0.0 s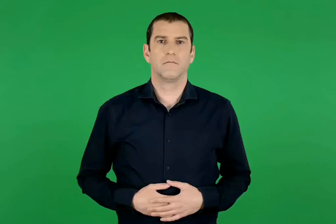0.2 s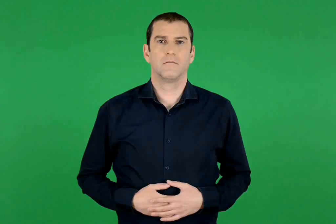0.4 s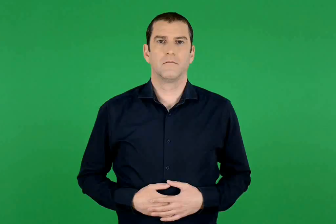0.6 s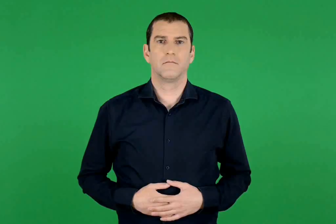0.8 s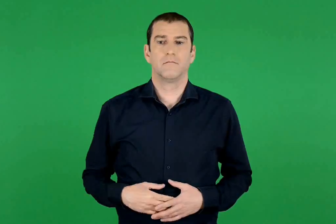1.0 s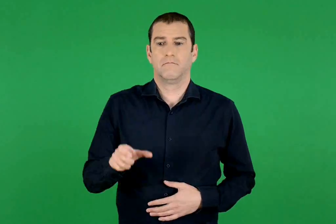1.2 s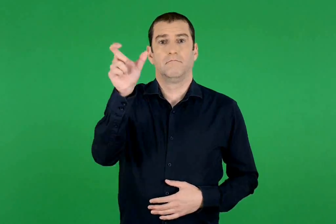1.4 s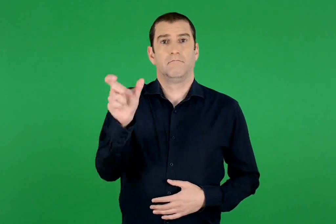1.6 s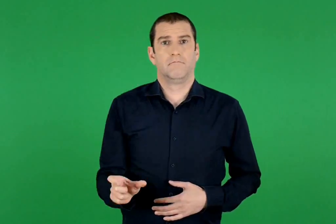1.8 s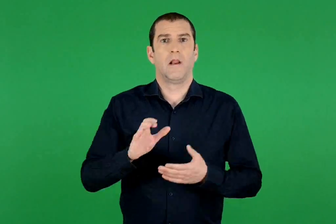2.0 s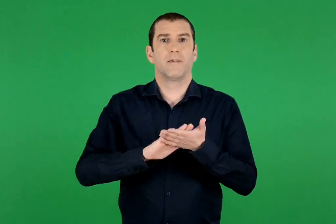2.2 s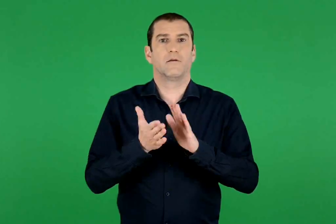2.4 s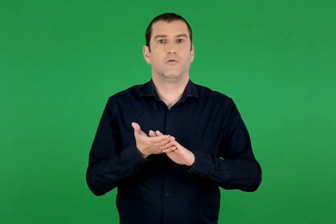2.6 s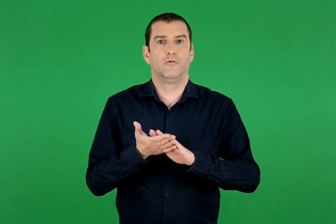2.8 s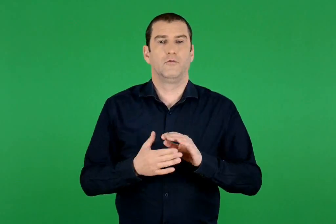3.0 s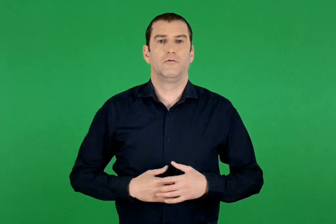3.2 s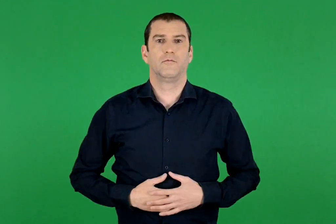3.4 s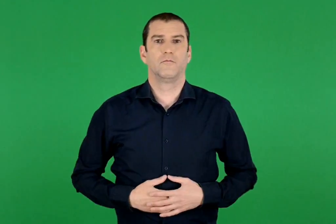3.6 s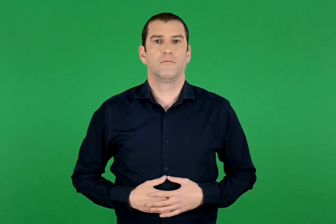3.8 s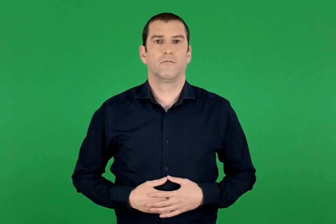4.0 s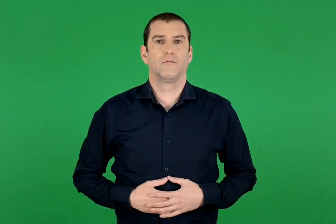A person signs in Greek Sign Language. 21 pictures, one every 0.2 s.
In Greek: πρακτικός
